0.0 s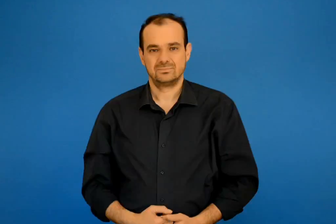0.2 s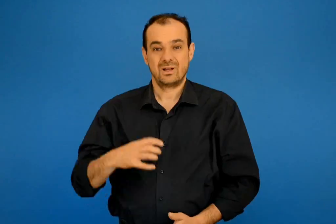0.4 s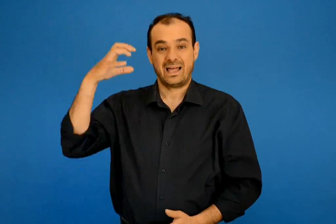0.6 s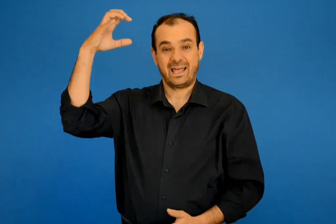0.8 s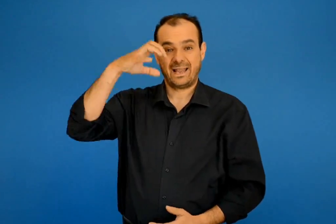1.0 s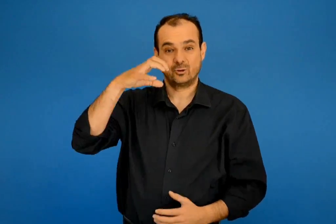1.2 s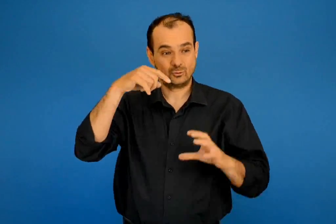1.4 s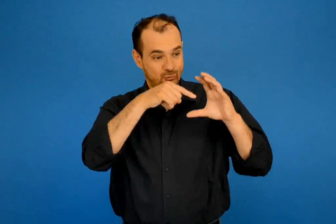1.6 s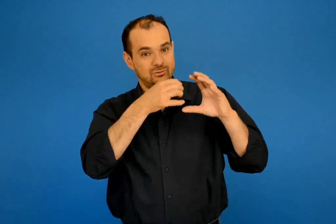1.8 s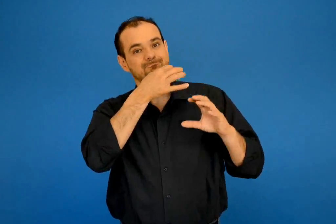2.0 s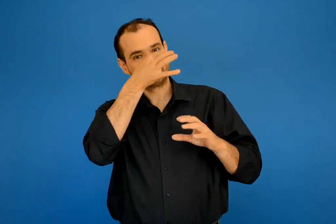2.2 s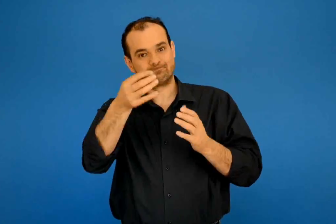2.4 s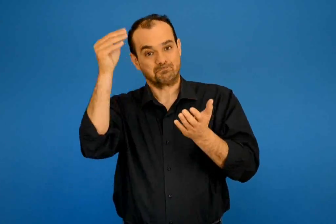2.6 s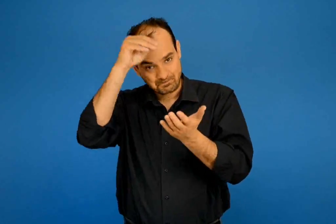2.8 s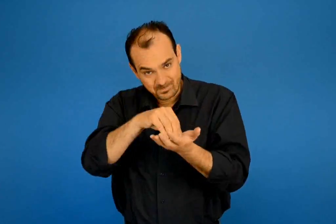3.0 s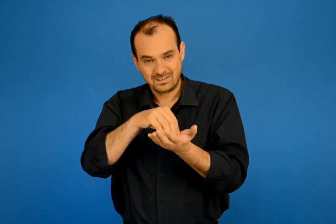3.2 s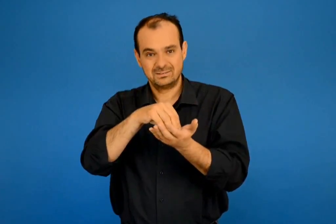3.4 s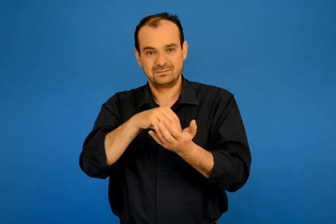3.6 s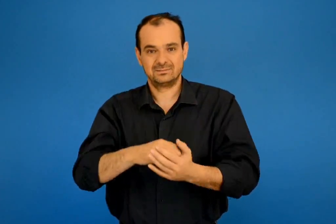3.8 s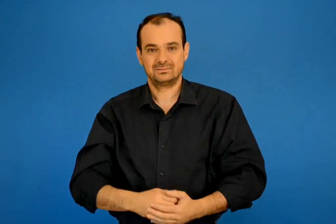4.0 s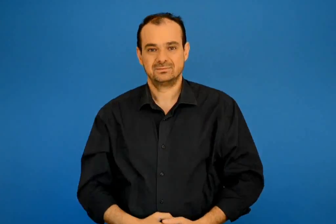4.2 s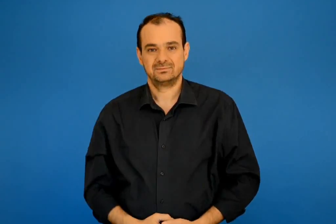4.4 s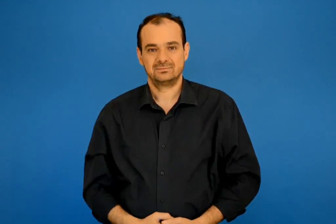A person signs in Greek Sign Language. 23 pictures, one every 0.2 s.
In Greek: ο ήλιος είπε πάλι
